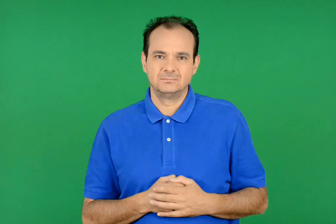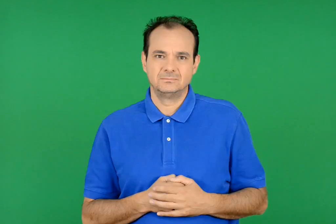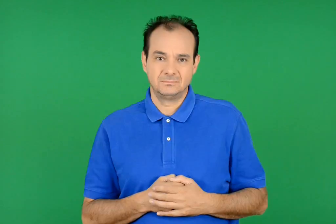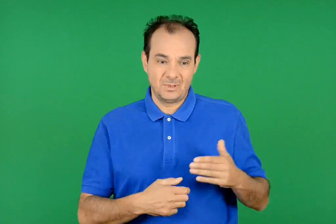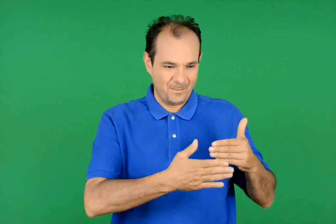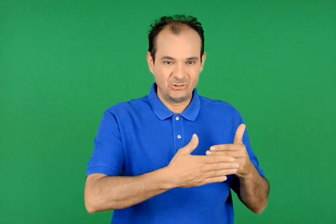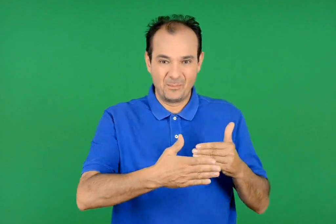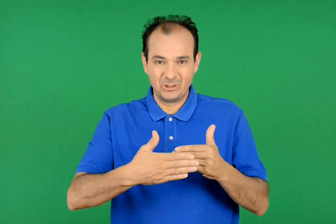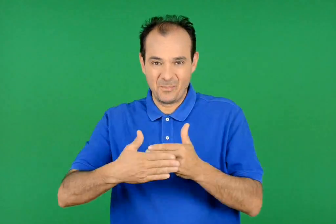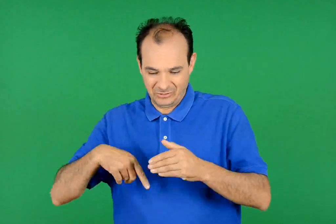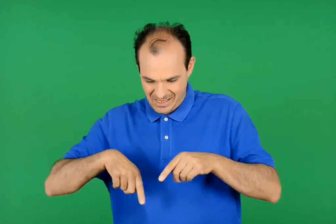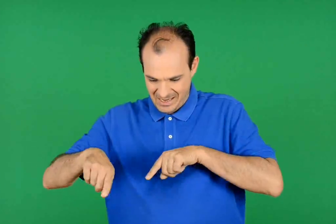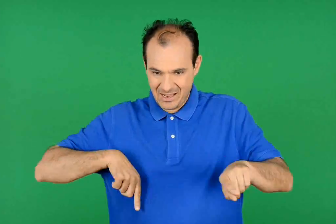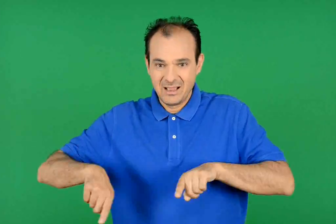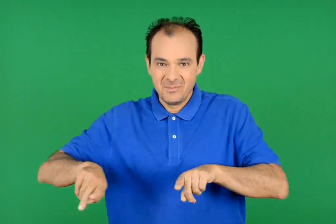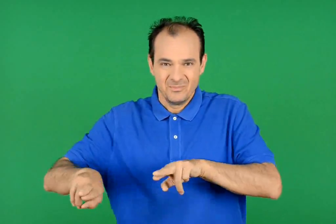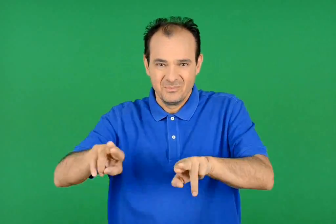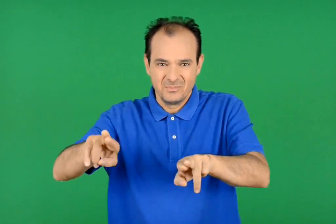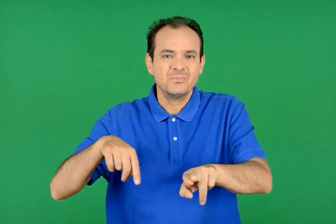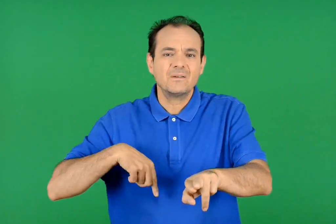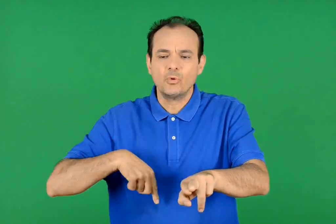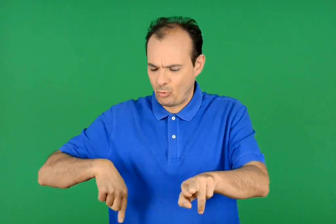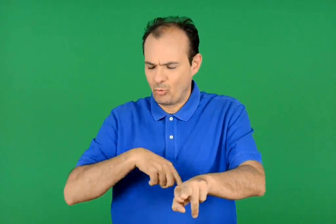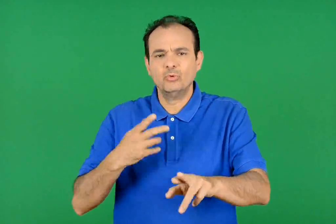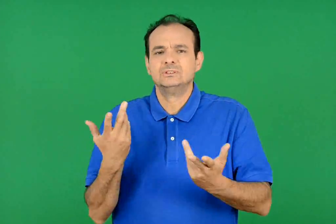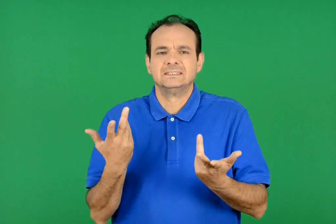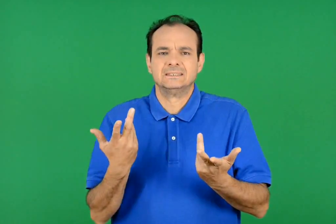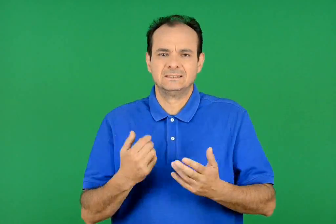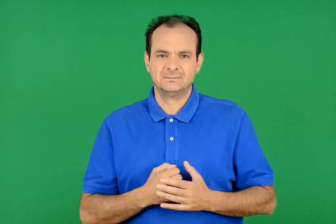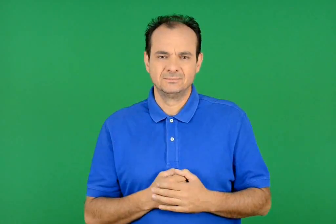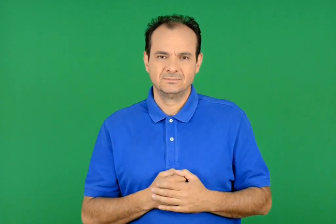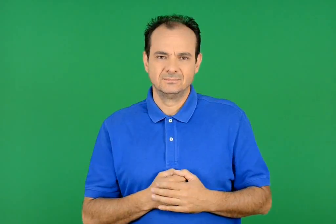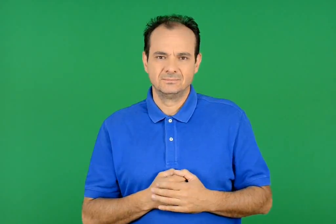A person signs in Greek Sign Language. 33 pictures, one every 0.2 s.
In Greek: τι είναι οι πόρτες των ποταμιών ;
